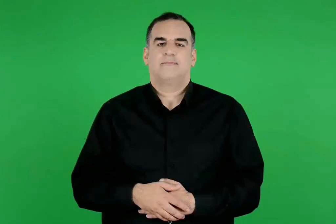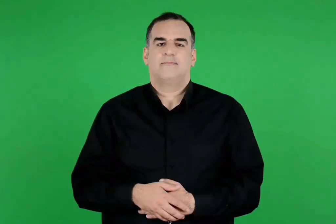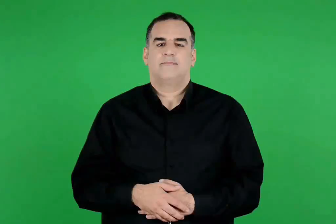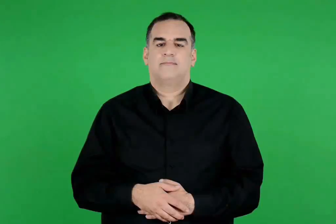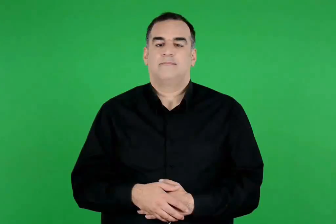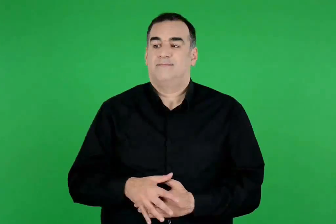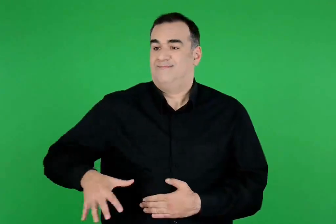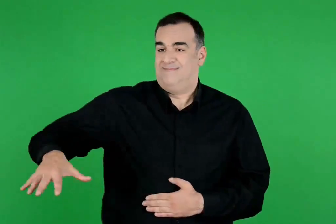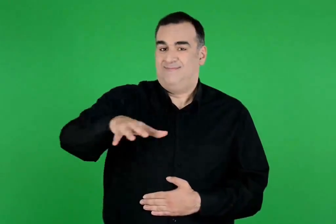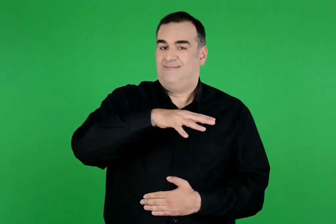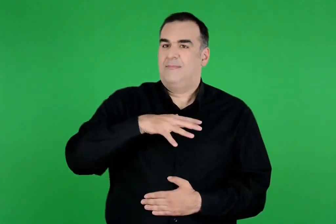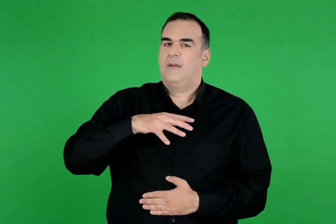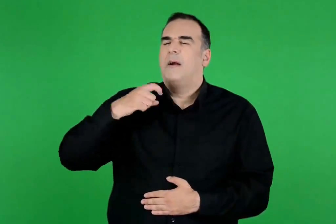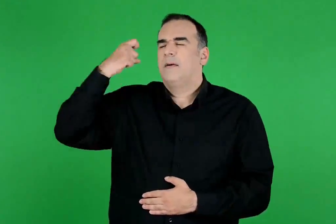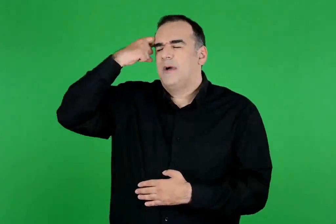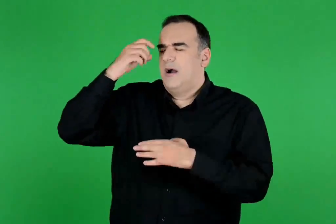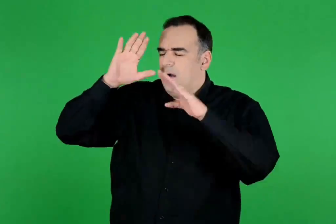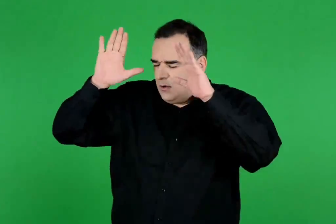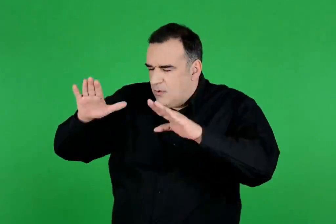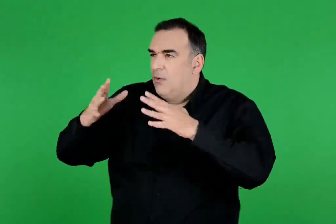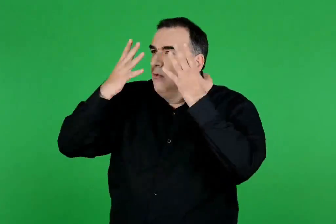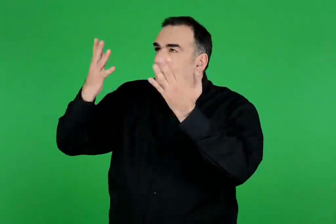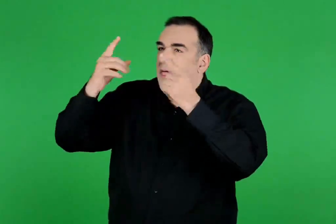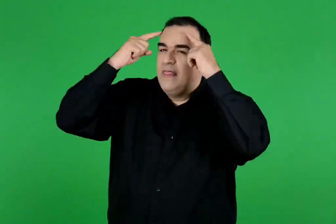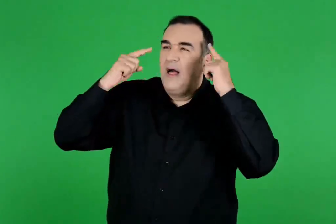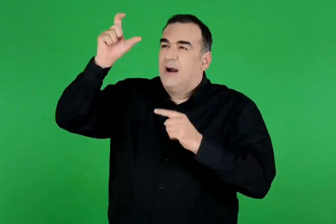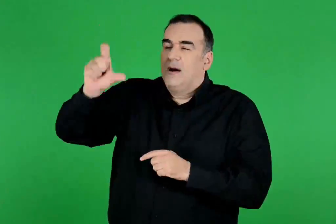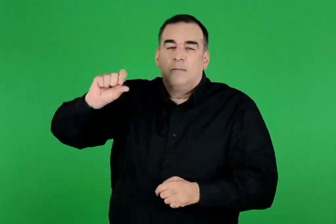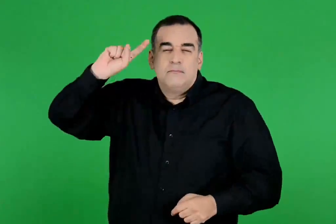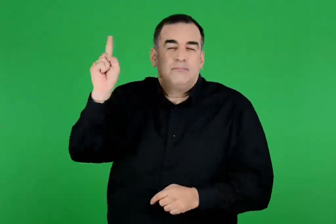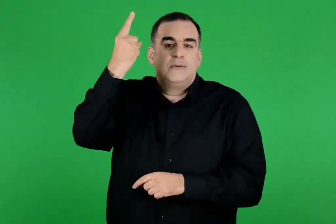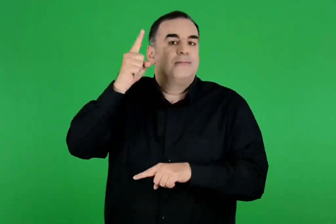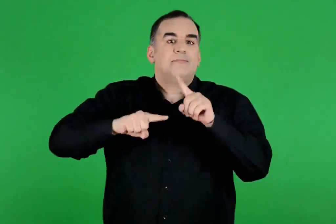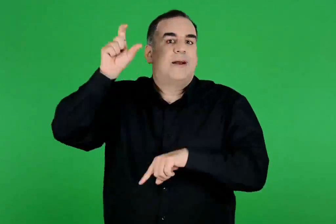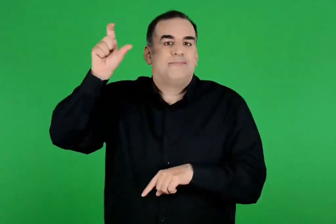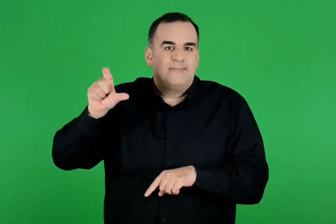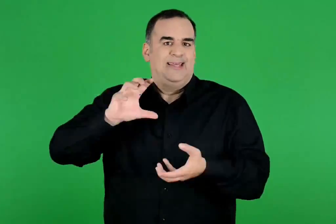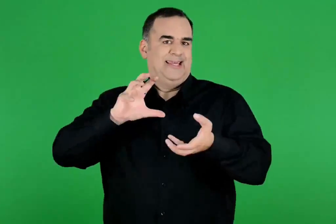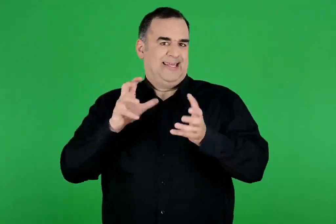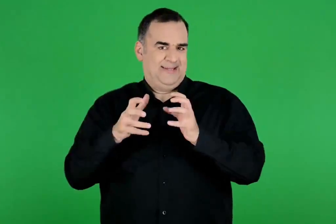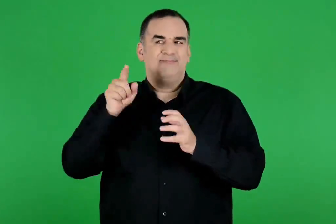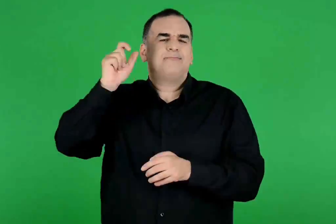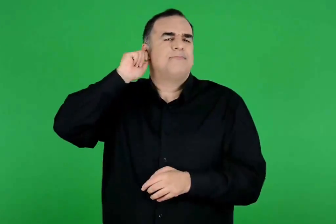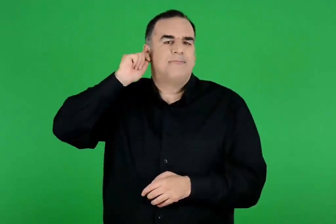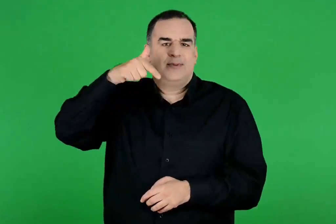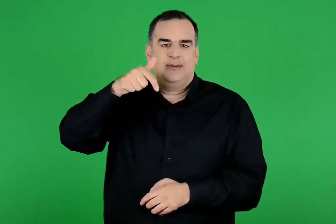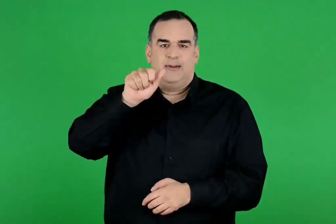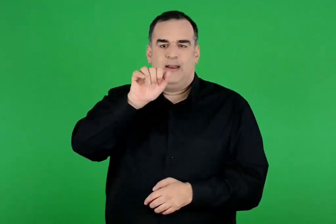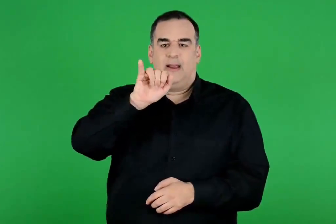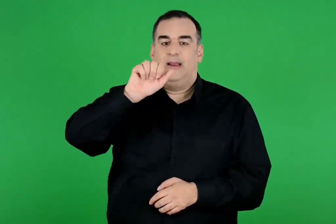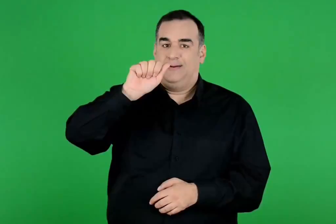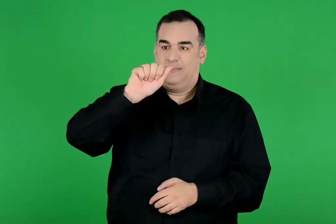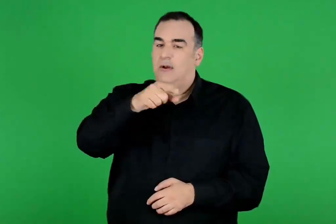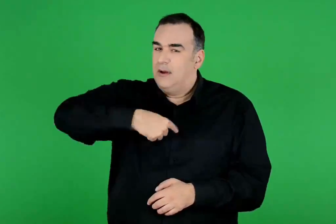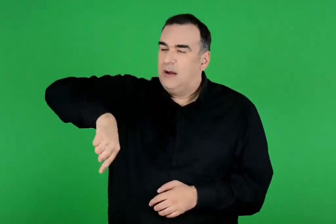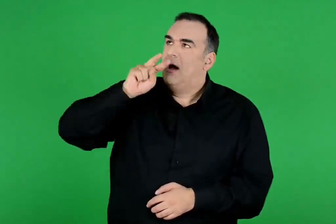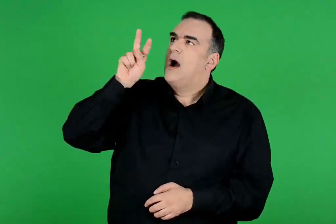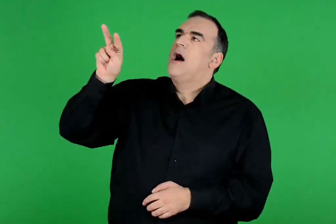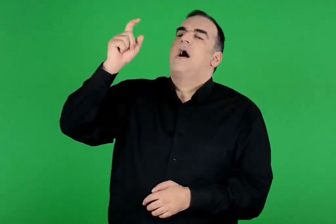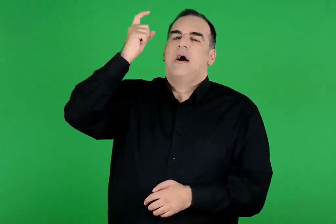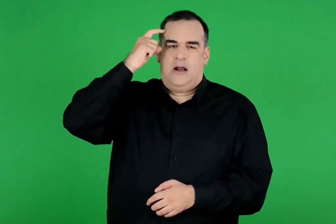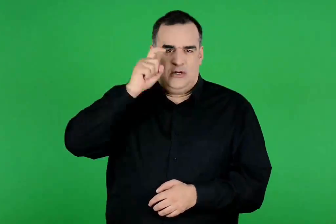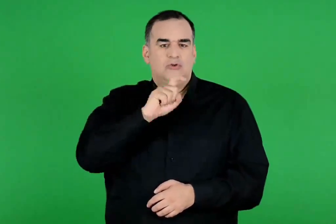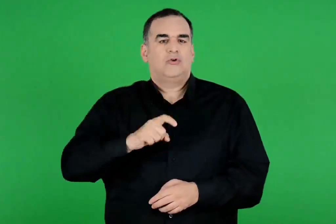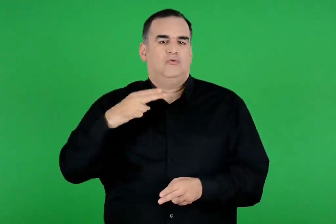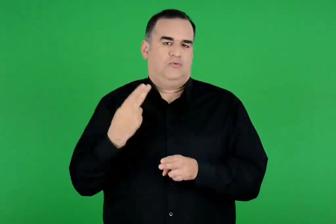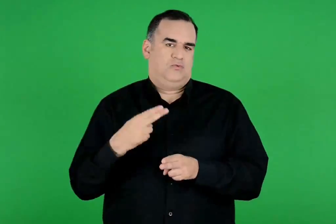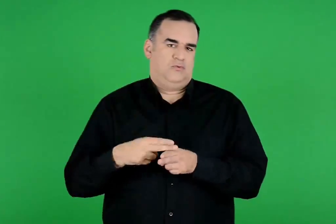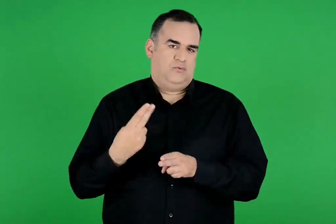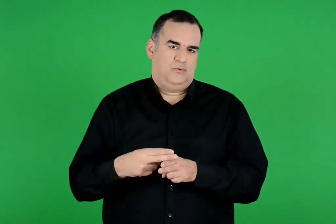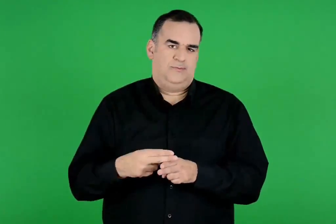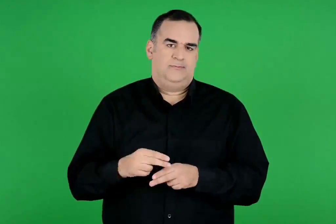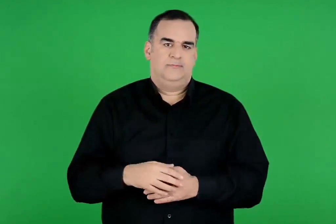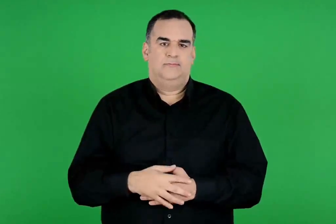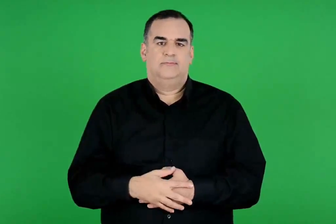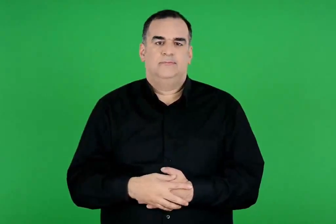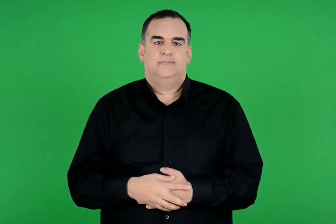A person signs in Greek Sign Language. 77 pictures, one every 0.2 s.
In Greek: η πρώτη θεά που λάτρεψαν ήταν η γη , που την έλεγαν τότε γαία. είχαν καταλάβει πόσο σημαντική ήταν για τη ζωή τους
